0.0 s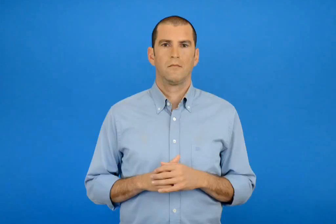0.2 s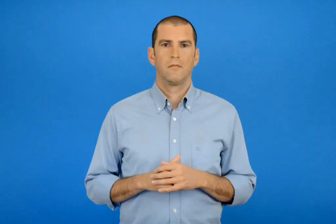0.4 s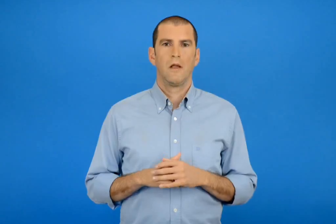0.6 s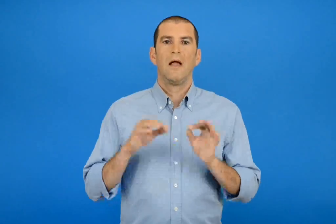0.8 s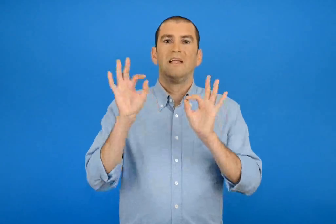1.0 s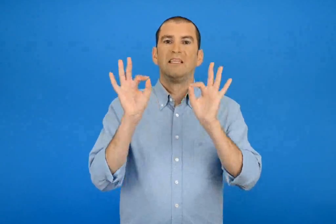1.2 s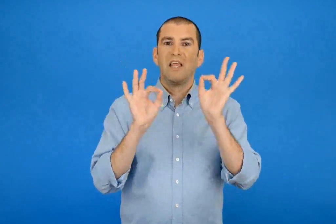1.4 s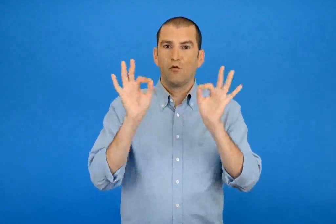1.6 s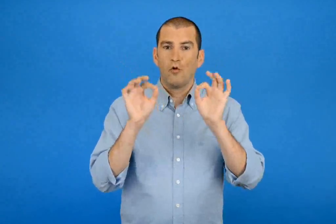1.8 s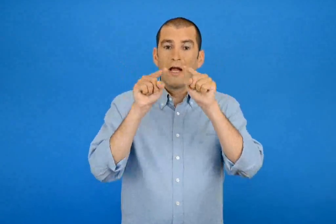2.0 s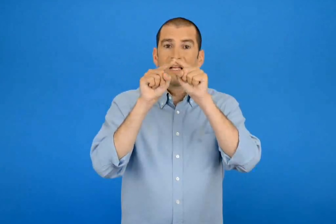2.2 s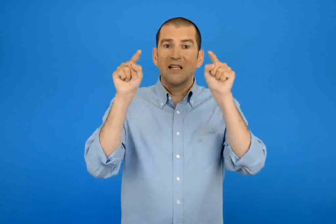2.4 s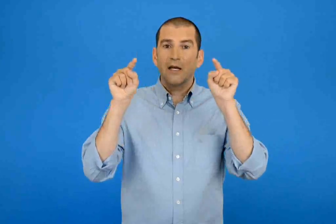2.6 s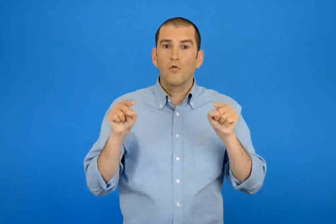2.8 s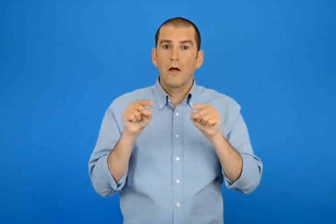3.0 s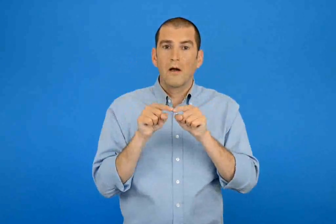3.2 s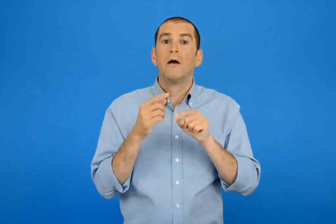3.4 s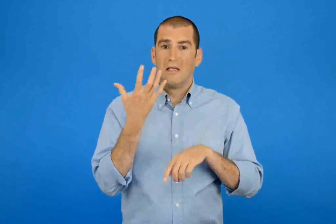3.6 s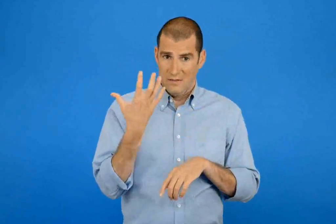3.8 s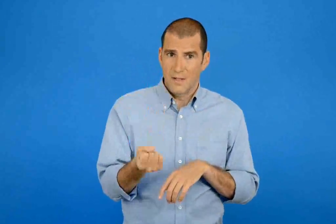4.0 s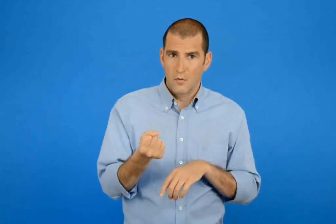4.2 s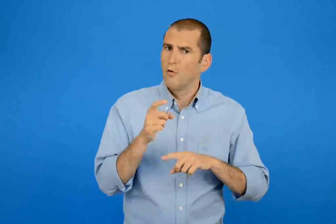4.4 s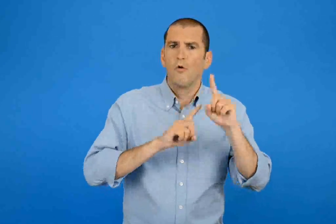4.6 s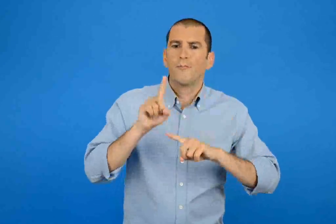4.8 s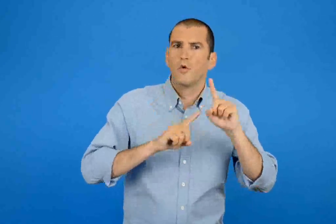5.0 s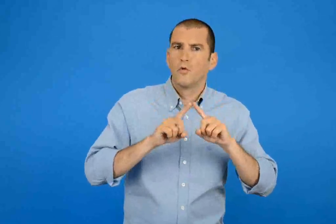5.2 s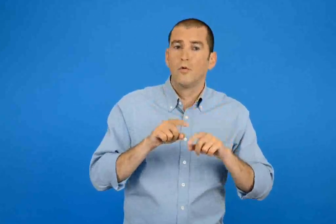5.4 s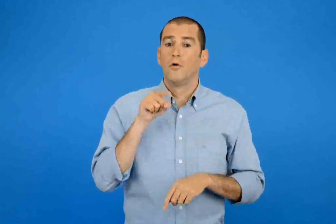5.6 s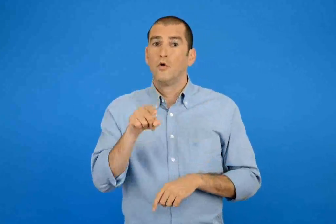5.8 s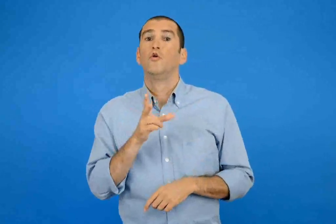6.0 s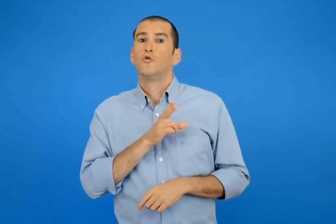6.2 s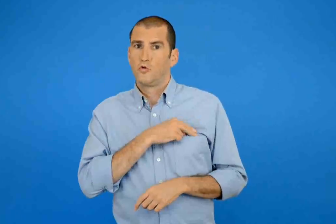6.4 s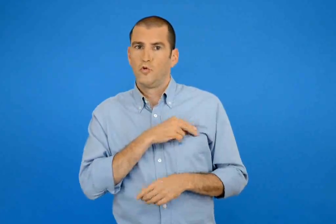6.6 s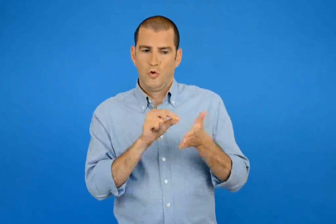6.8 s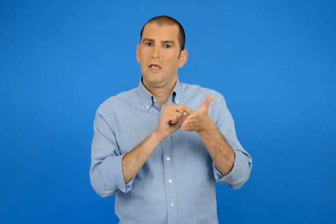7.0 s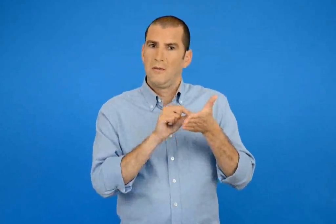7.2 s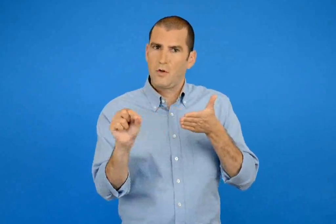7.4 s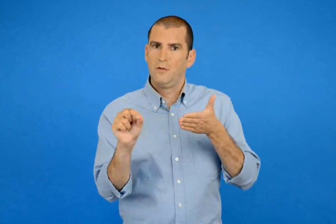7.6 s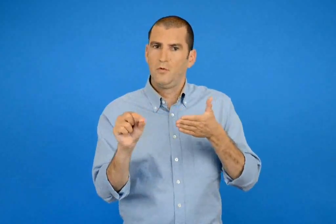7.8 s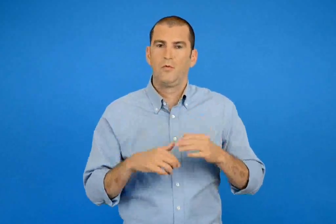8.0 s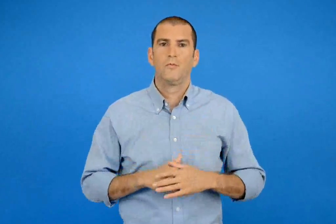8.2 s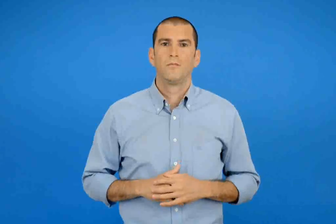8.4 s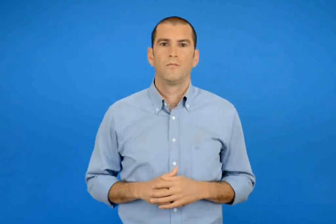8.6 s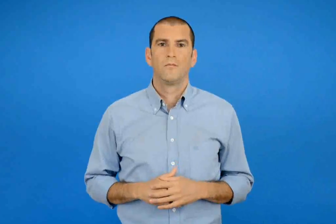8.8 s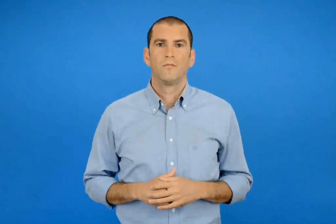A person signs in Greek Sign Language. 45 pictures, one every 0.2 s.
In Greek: σε ποιό σχέδιο υπάρχουν τετράγωνα ; υπογραμμίζω το σωστό
